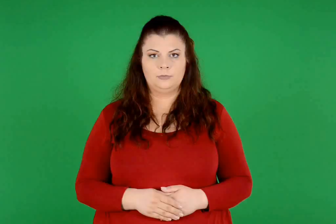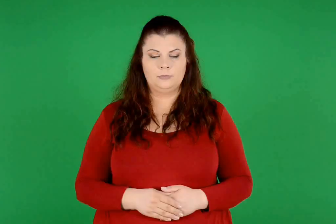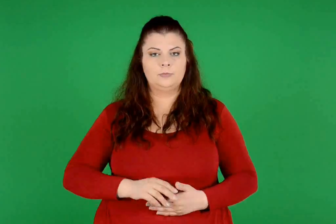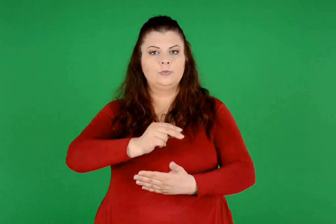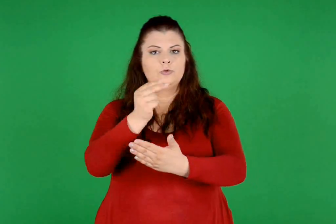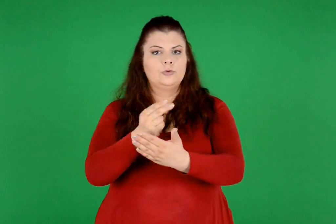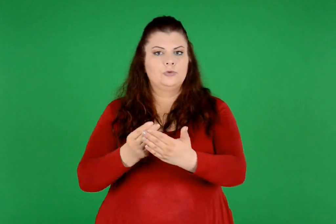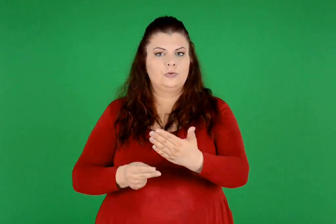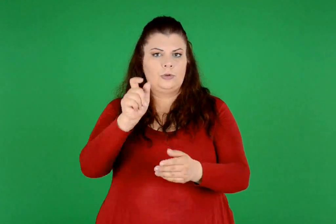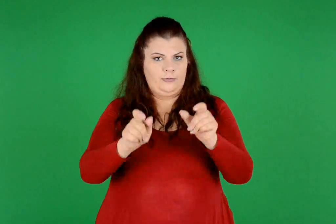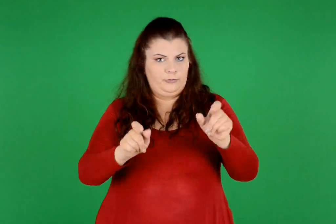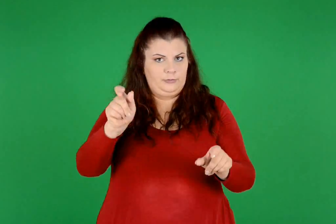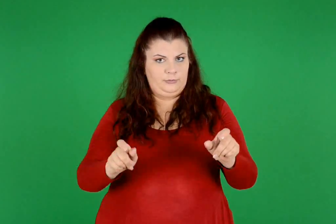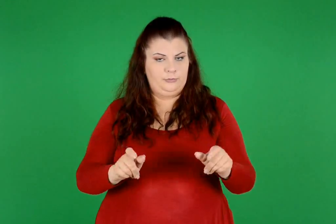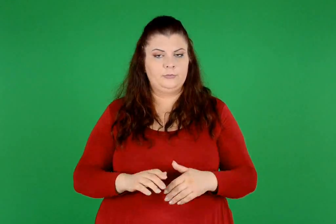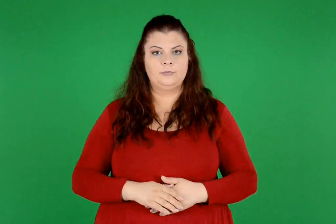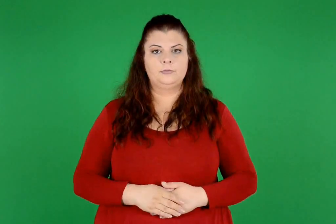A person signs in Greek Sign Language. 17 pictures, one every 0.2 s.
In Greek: ζωγράφοι
